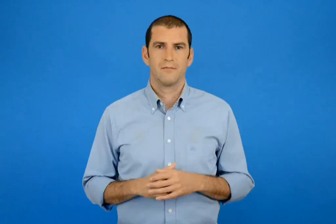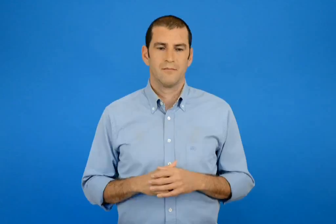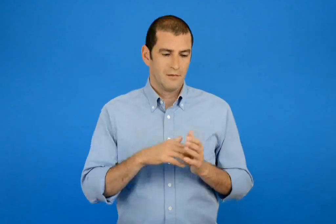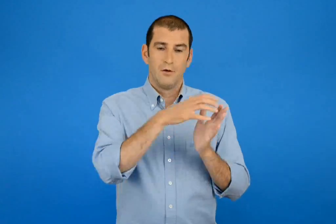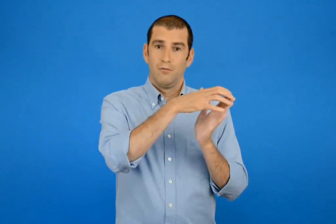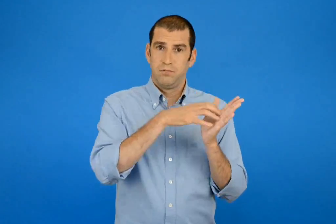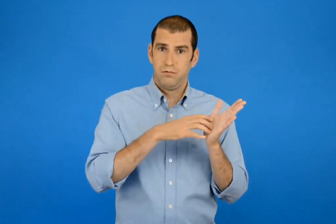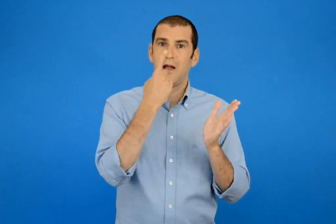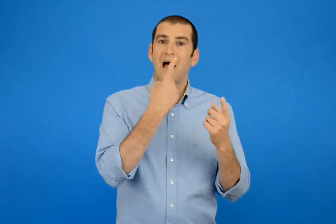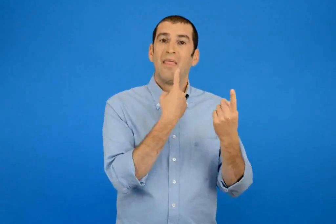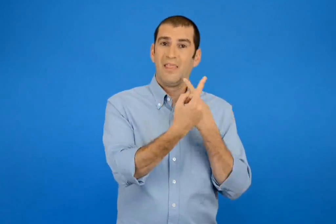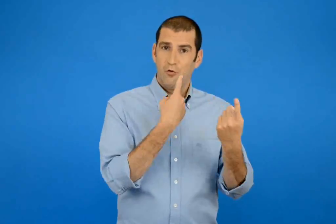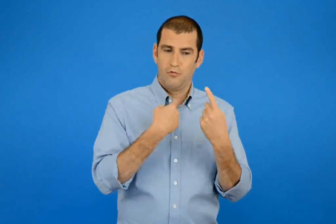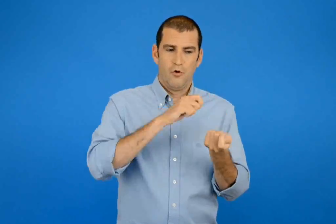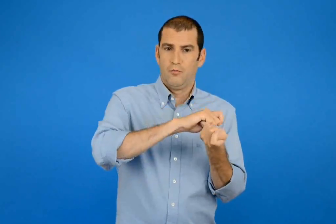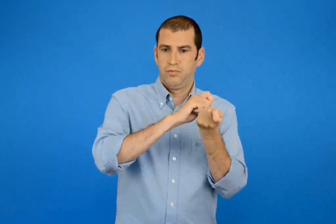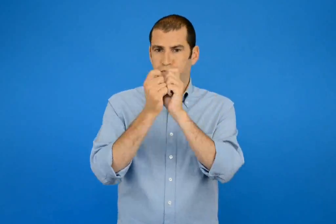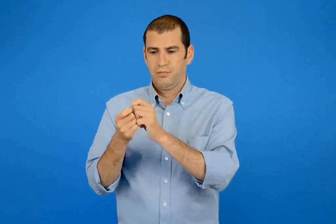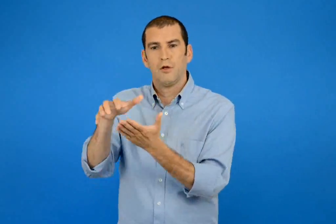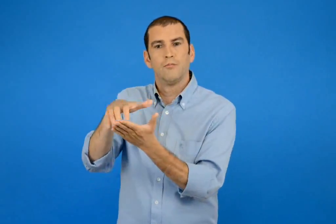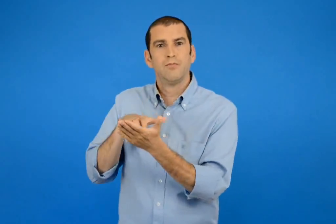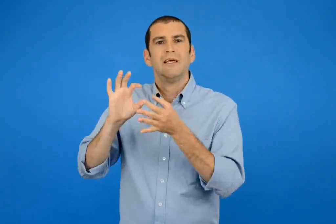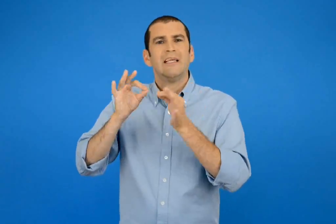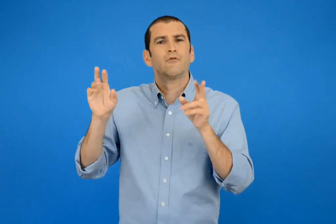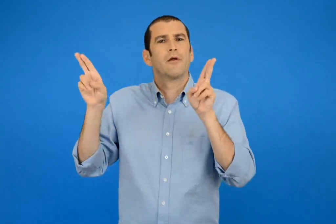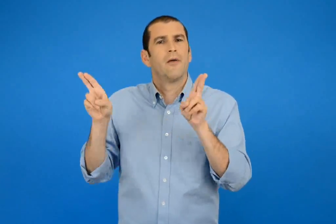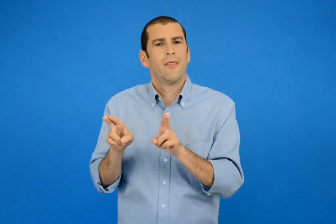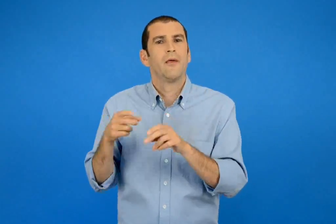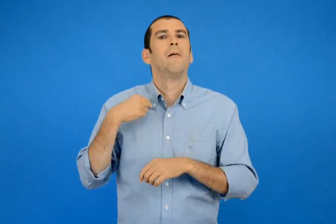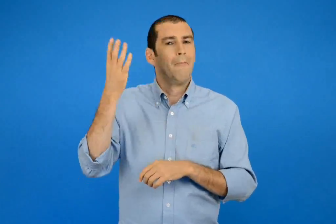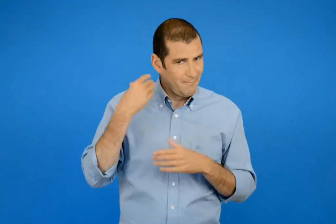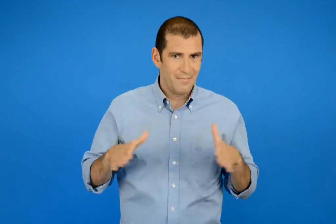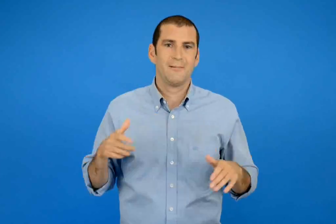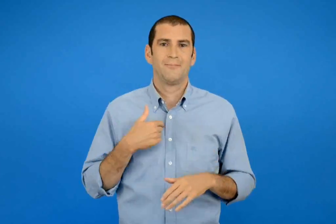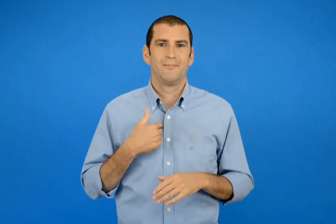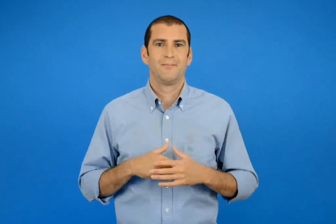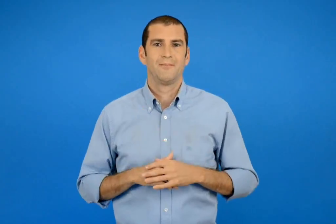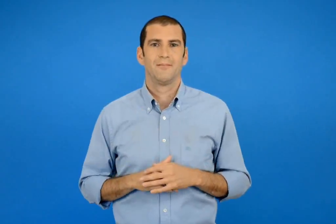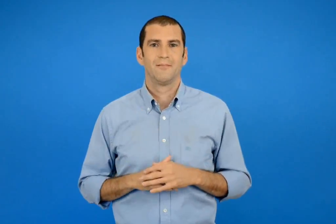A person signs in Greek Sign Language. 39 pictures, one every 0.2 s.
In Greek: έμαθα να αλλάζω έναν διάλογο και να τον κάνω μικρή ιστορία
